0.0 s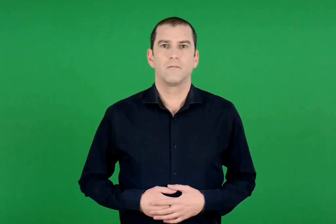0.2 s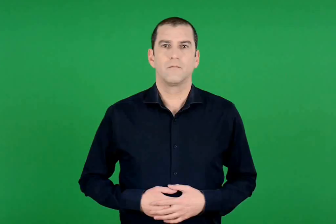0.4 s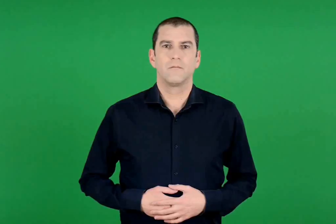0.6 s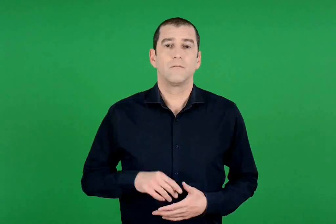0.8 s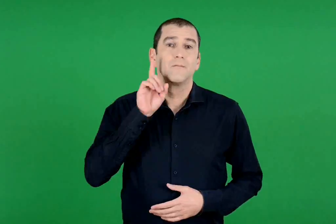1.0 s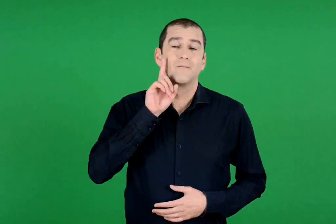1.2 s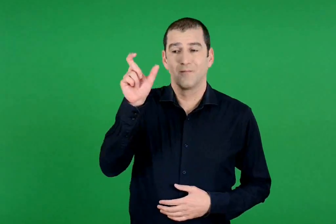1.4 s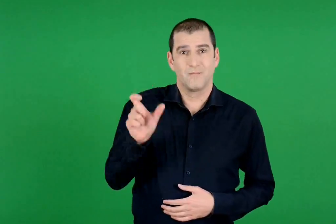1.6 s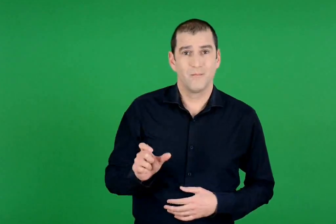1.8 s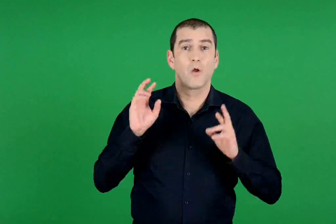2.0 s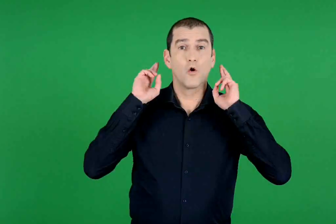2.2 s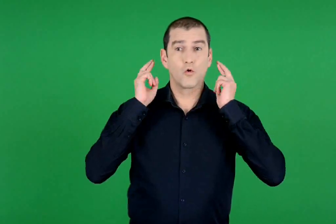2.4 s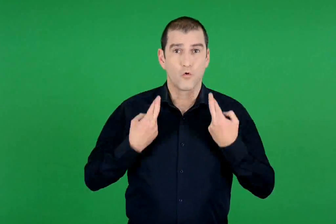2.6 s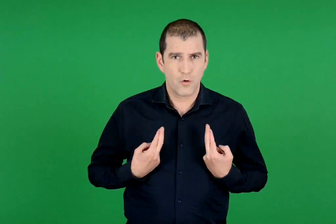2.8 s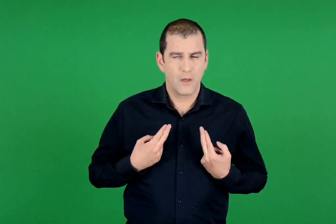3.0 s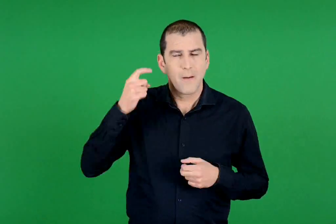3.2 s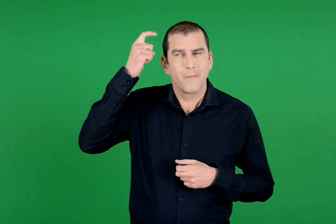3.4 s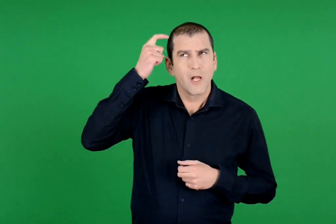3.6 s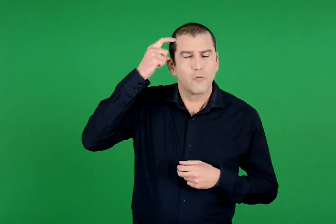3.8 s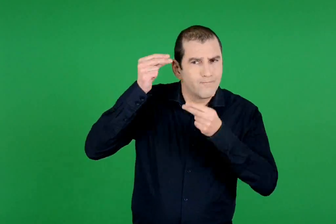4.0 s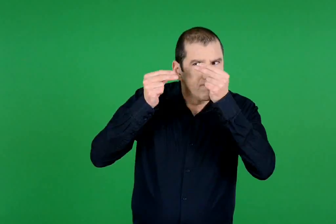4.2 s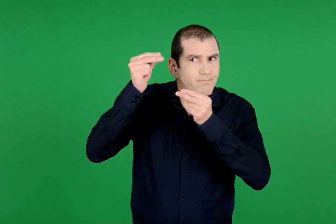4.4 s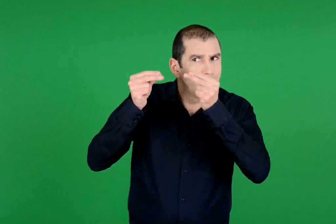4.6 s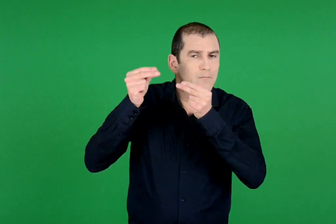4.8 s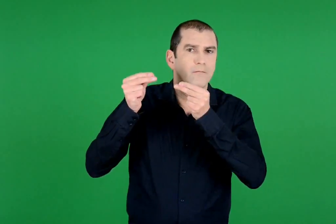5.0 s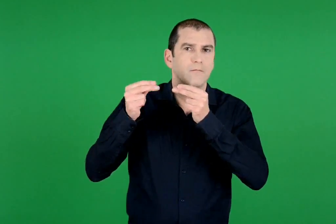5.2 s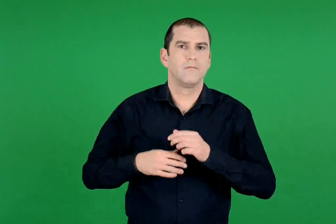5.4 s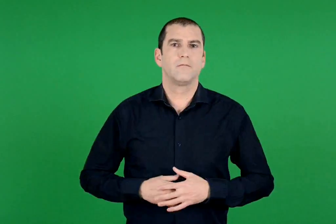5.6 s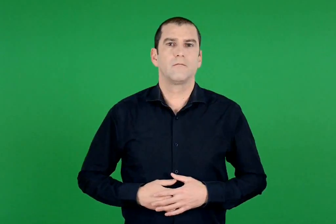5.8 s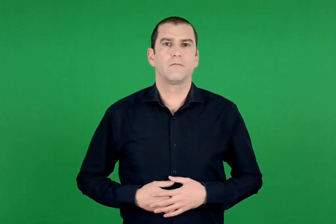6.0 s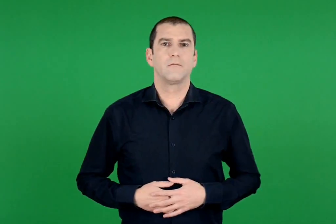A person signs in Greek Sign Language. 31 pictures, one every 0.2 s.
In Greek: η κορίνα υπολογίζει με το μυαλό
